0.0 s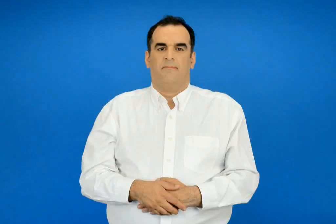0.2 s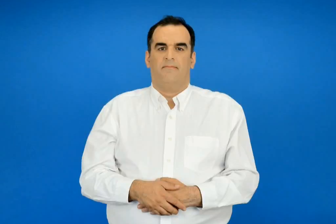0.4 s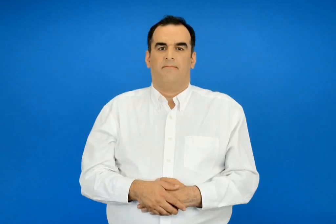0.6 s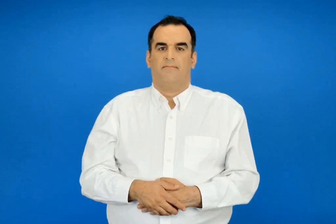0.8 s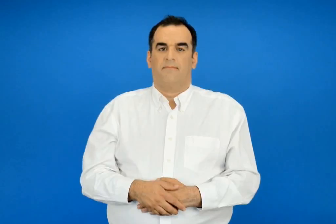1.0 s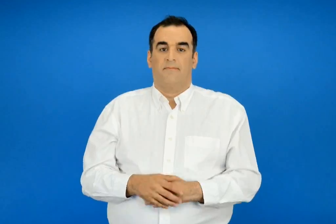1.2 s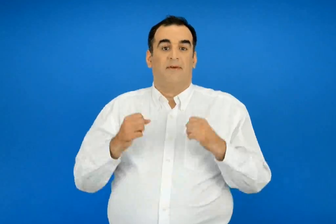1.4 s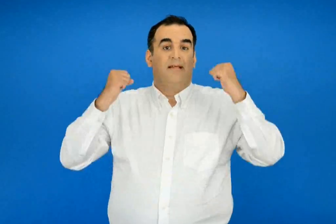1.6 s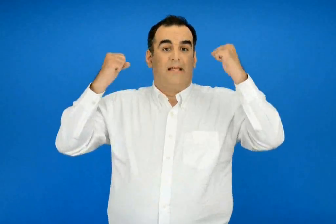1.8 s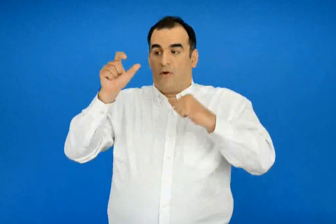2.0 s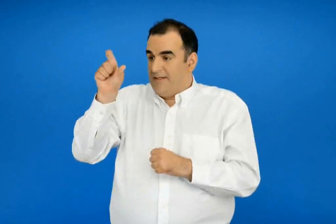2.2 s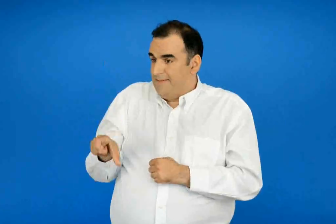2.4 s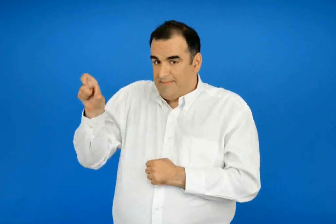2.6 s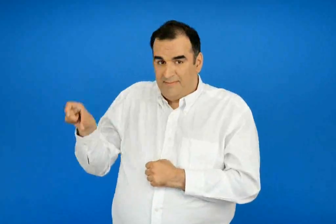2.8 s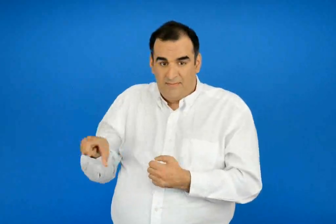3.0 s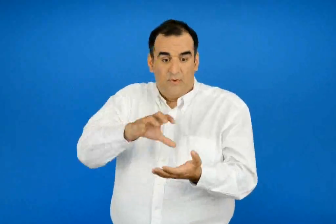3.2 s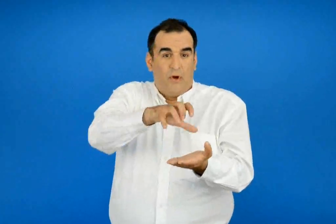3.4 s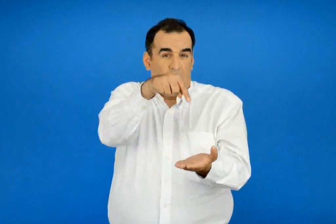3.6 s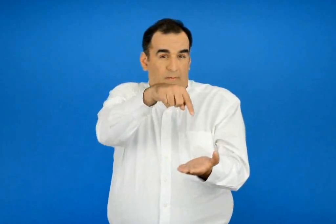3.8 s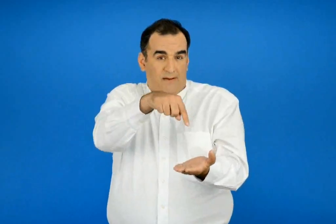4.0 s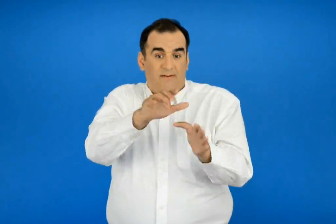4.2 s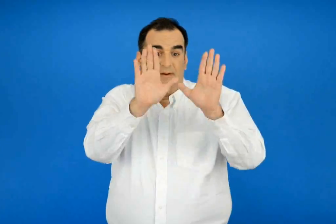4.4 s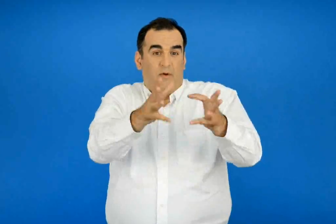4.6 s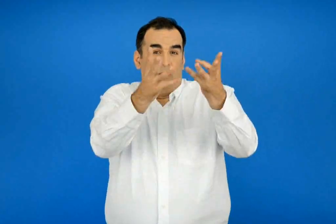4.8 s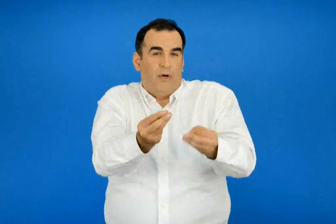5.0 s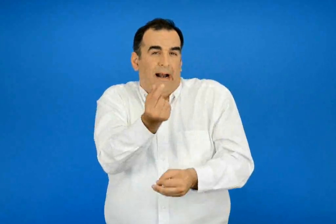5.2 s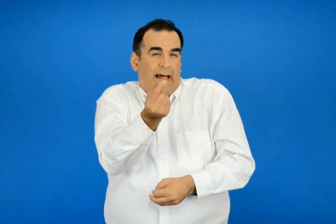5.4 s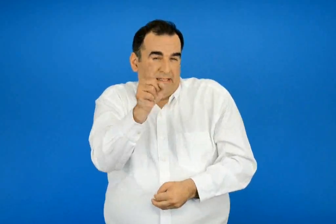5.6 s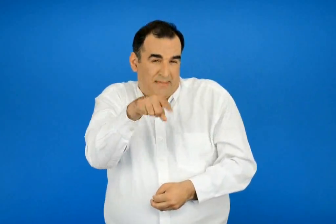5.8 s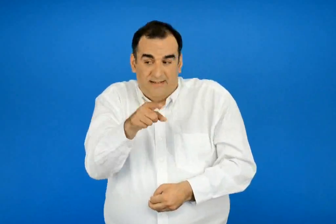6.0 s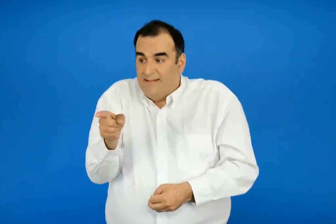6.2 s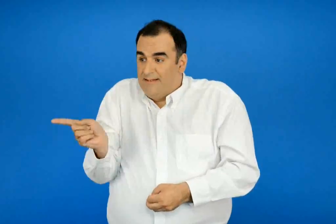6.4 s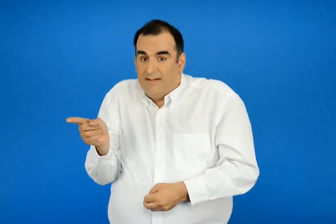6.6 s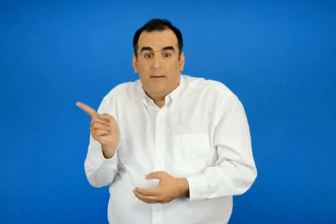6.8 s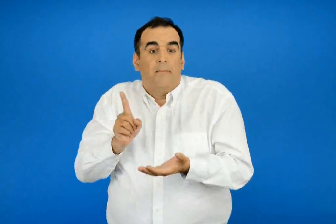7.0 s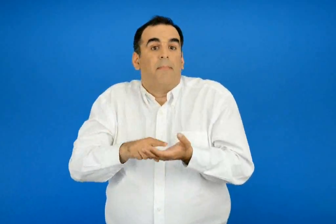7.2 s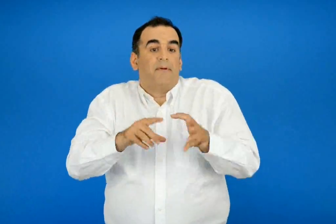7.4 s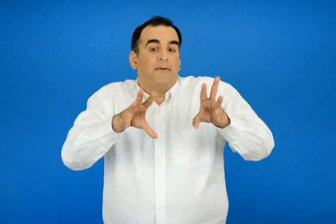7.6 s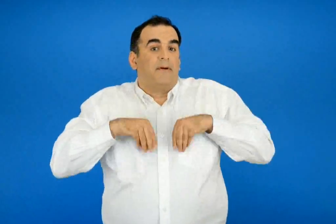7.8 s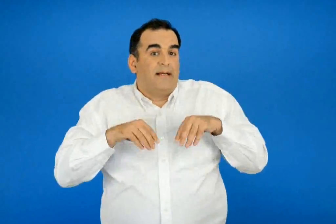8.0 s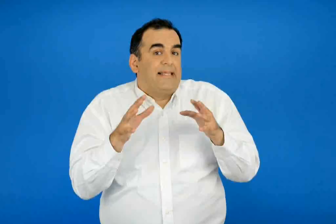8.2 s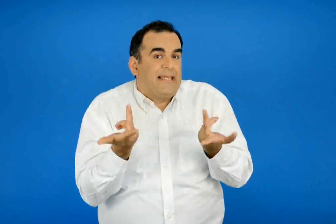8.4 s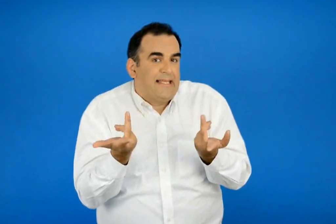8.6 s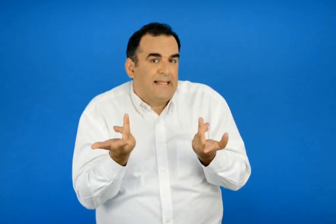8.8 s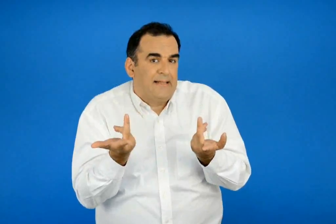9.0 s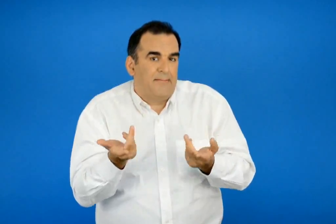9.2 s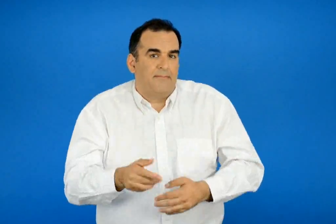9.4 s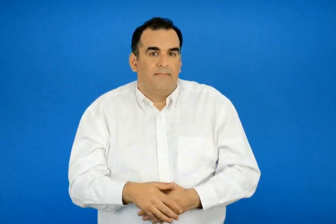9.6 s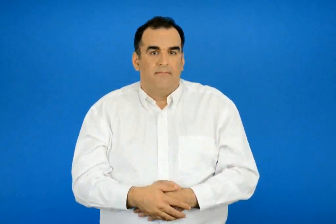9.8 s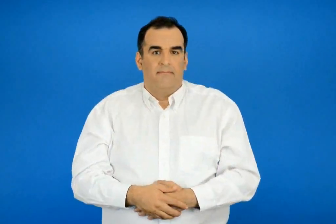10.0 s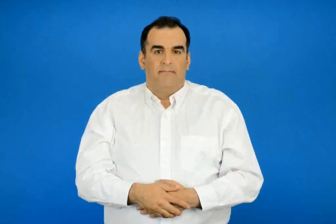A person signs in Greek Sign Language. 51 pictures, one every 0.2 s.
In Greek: τι πρέπει να δεχτούν οι ήρωες αν θέλουν να μείνουν για λίγες μέρες στη χωχαρουπα ;
